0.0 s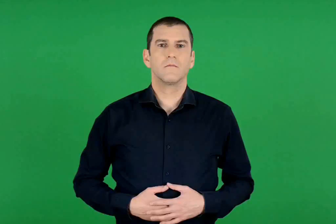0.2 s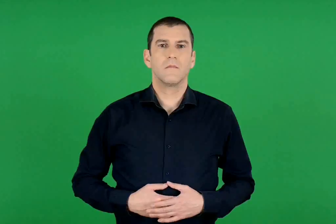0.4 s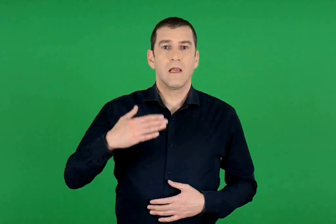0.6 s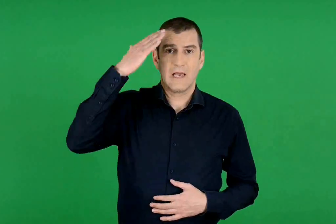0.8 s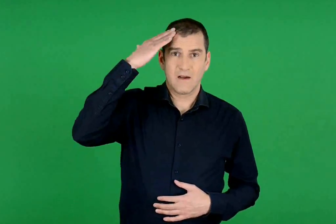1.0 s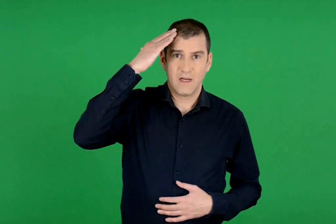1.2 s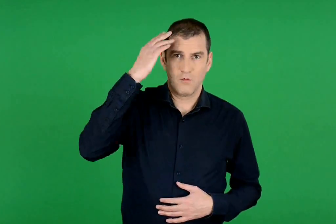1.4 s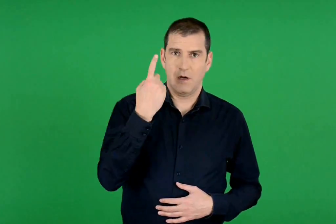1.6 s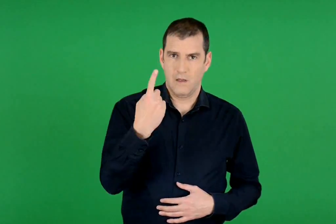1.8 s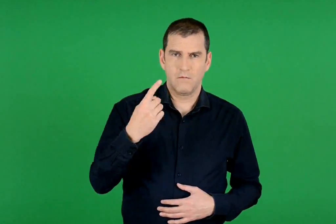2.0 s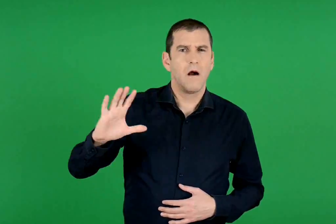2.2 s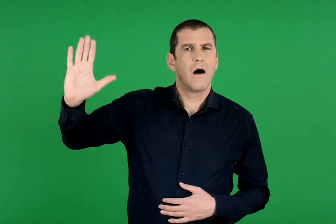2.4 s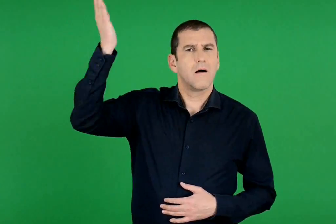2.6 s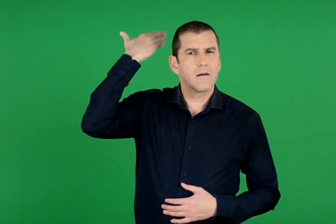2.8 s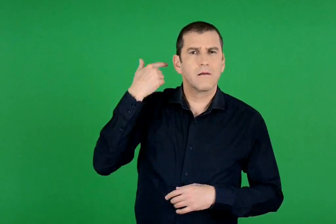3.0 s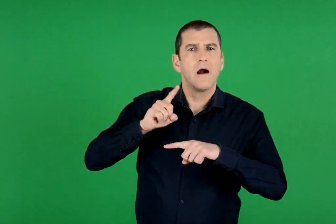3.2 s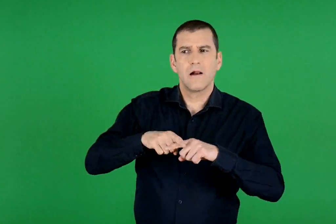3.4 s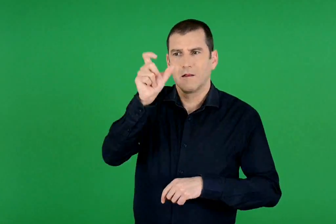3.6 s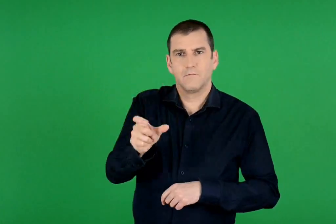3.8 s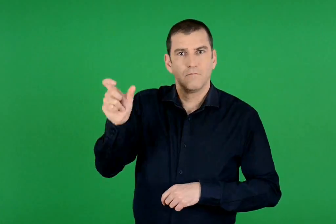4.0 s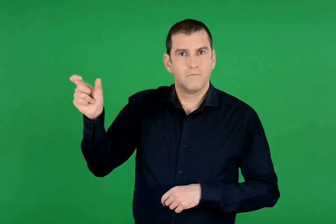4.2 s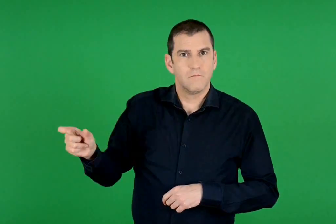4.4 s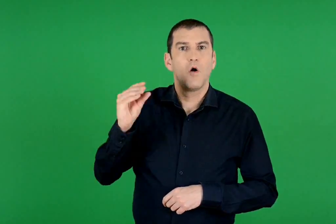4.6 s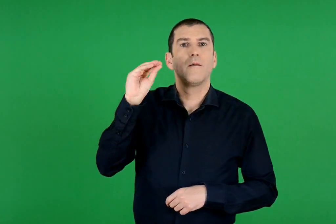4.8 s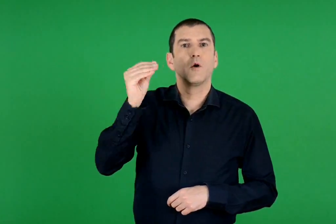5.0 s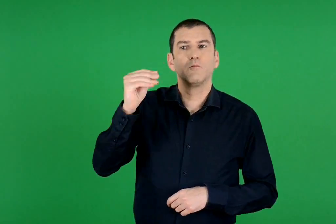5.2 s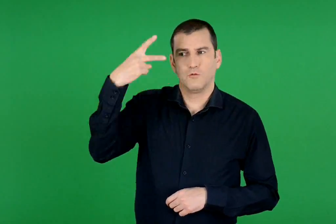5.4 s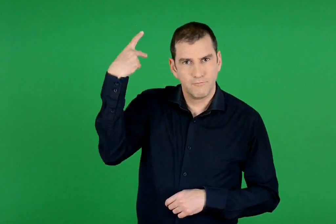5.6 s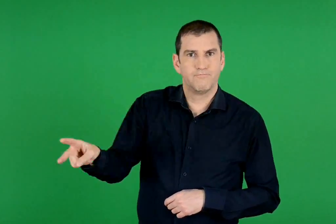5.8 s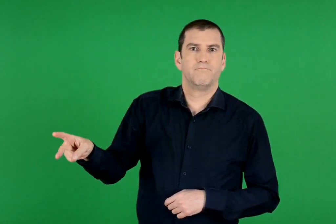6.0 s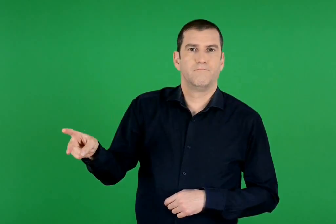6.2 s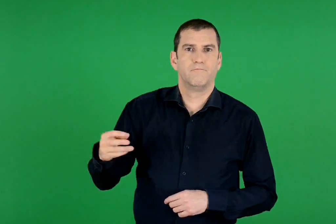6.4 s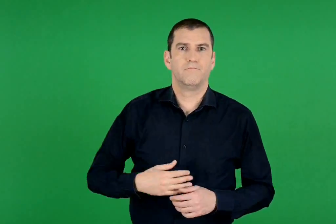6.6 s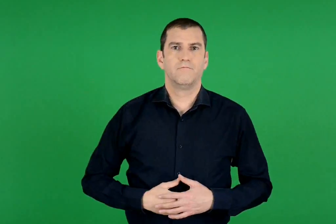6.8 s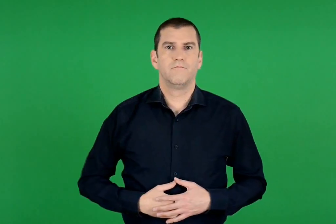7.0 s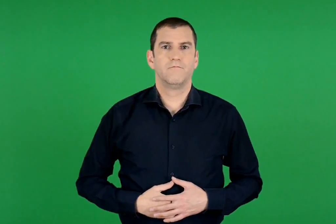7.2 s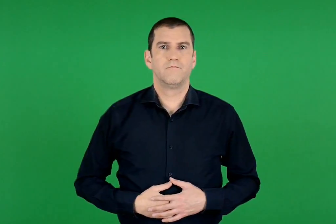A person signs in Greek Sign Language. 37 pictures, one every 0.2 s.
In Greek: κεφάλαιο 1. ο πολιτισμός των αρχαίων Ελλήνων
